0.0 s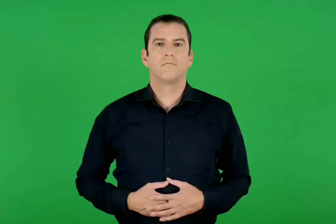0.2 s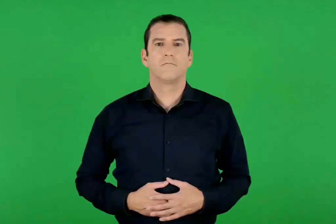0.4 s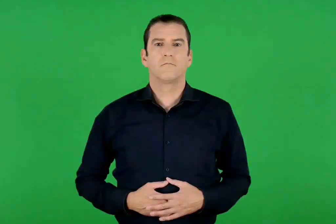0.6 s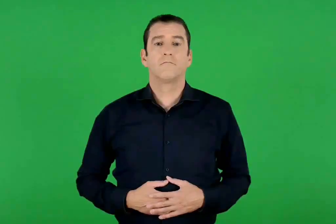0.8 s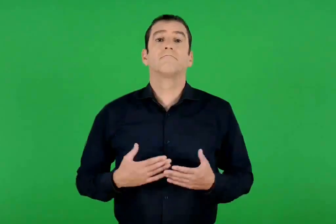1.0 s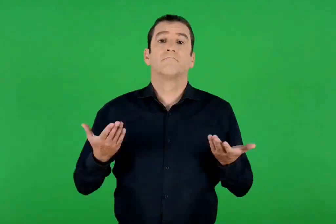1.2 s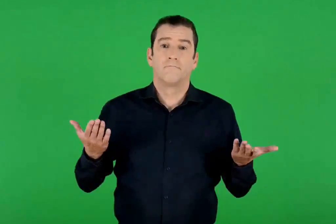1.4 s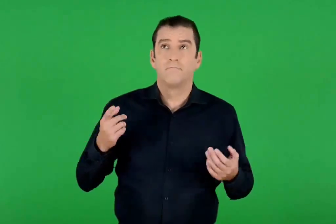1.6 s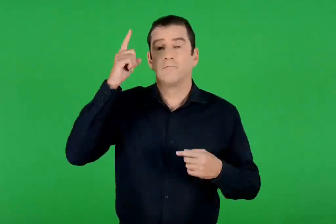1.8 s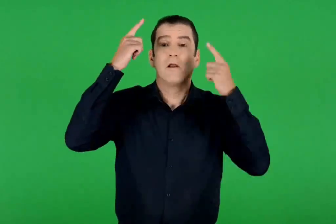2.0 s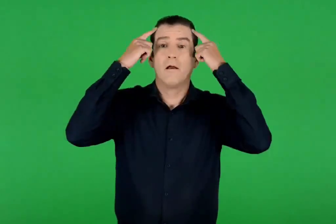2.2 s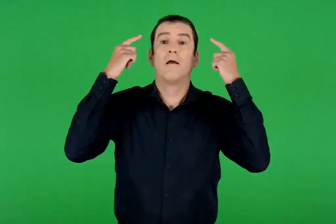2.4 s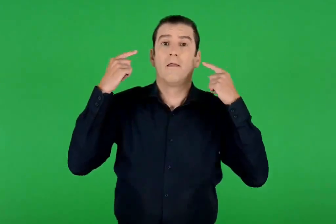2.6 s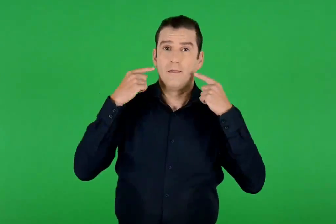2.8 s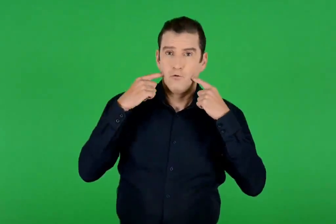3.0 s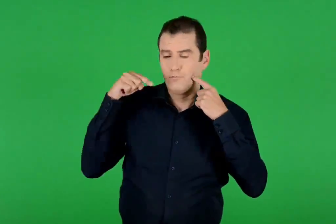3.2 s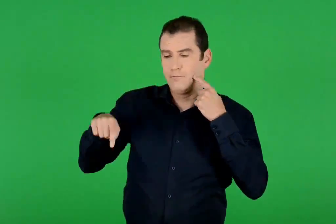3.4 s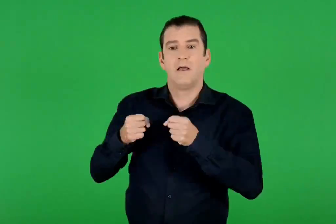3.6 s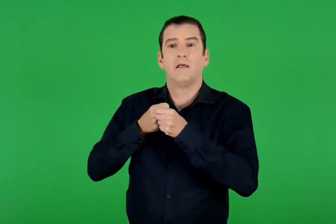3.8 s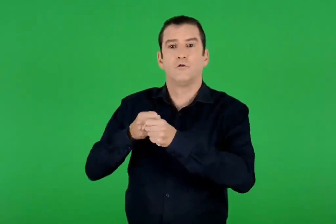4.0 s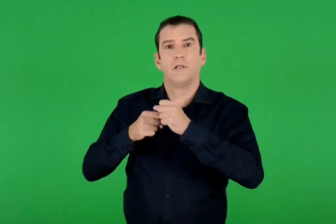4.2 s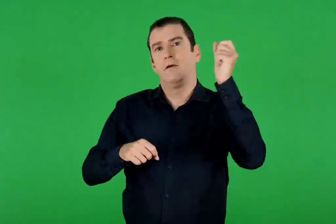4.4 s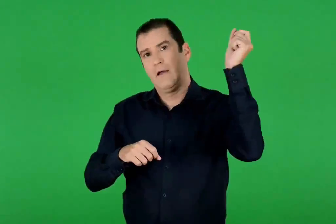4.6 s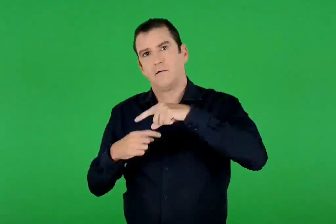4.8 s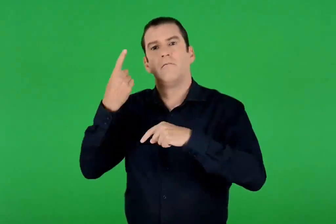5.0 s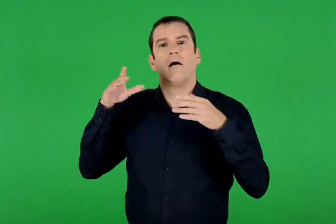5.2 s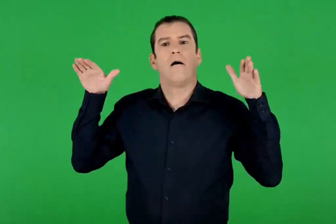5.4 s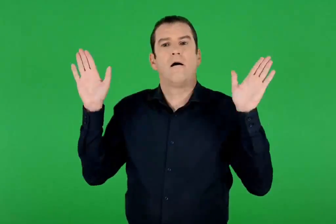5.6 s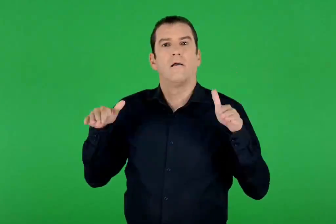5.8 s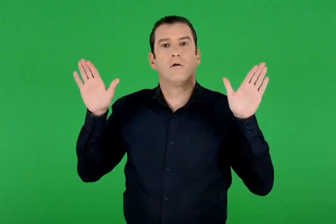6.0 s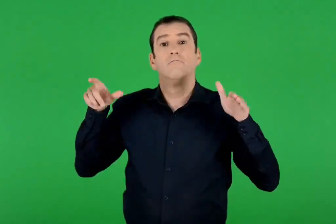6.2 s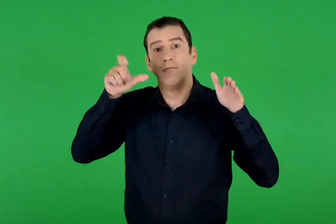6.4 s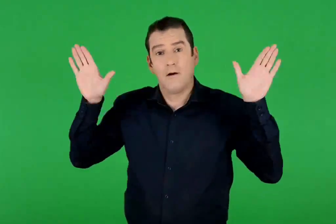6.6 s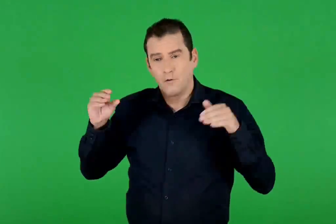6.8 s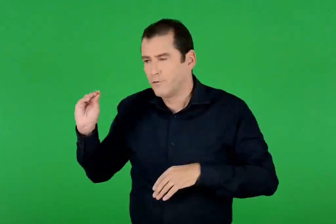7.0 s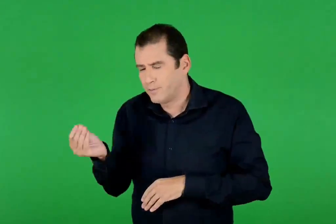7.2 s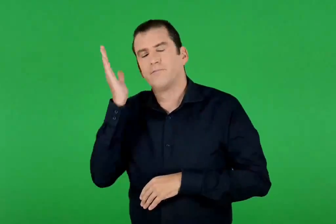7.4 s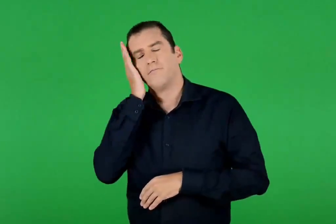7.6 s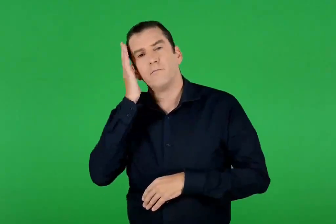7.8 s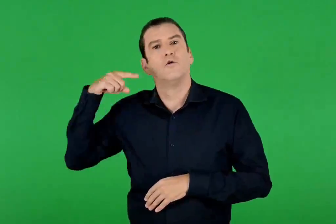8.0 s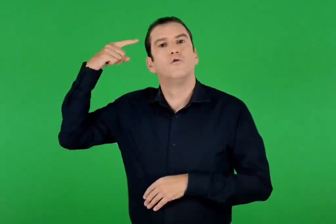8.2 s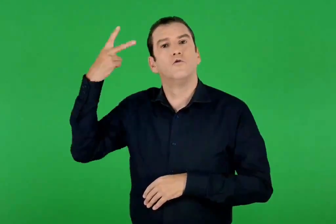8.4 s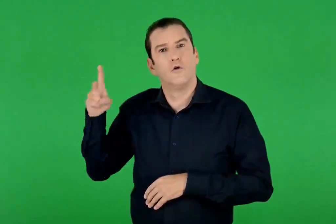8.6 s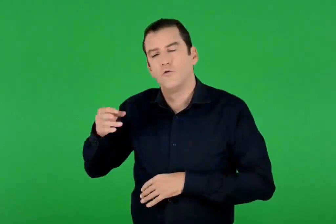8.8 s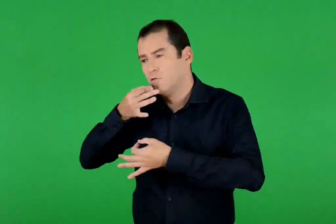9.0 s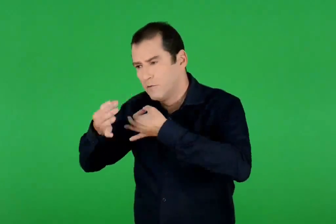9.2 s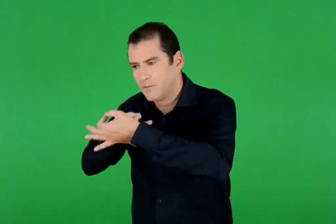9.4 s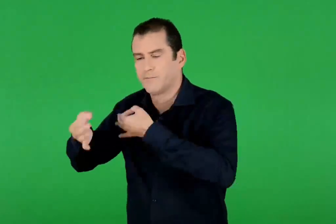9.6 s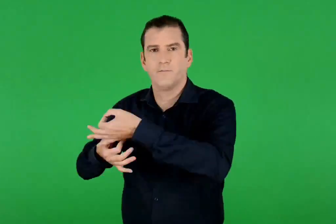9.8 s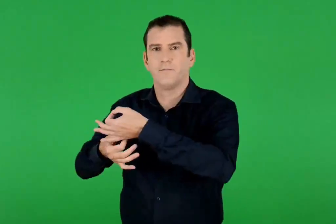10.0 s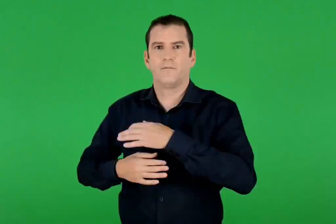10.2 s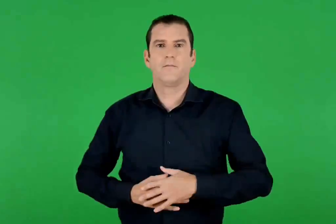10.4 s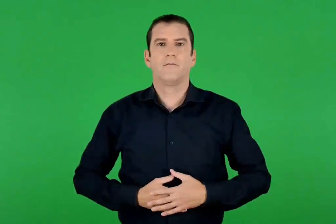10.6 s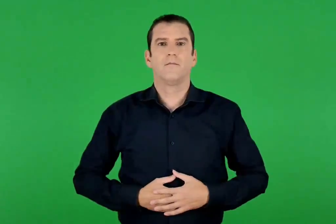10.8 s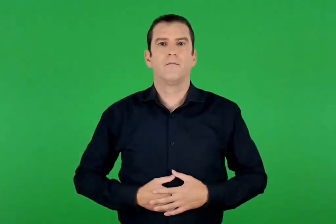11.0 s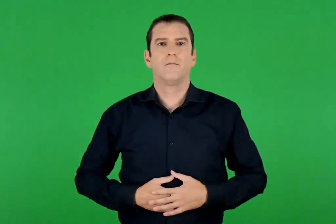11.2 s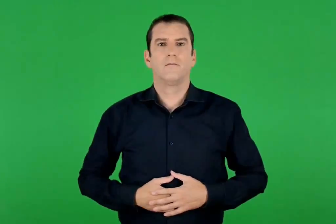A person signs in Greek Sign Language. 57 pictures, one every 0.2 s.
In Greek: τότε ο θεός έστειλε στον ιωσήφ έναν άγγελο , που παρουσιάστηκε στο όνειρό του και του είπε
